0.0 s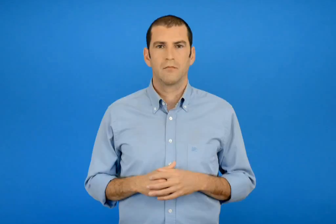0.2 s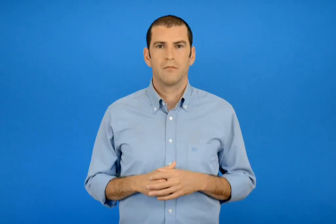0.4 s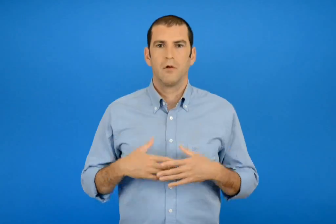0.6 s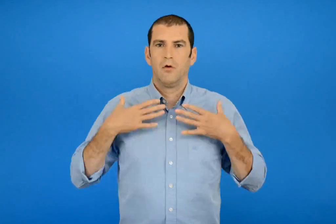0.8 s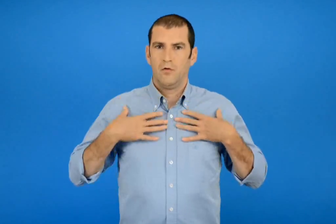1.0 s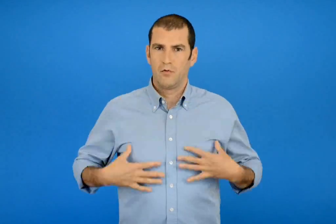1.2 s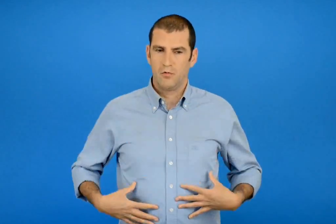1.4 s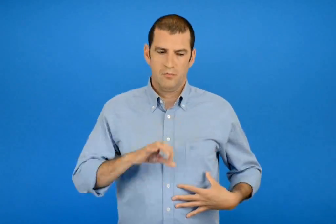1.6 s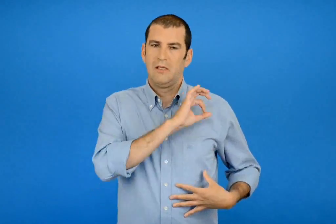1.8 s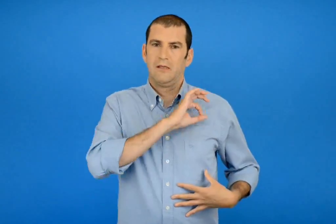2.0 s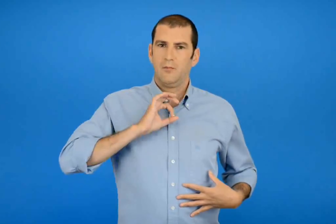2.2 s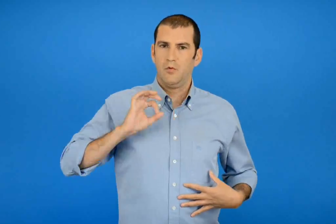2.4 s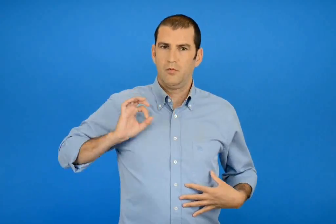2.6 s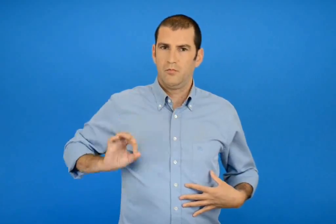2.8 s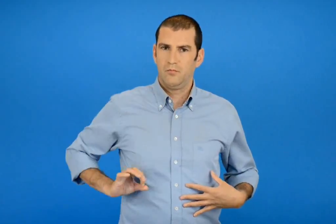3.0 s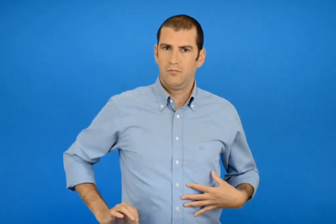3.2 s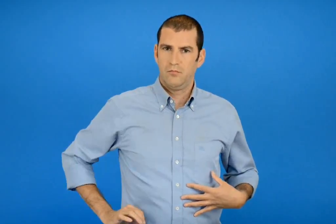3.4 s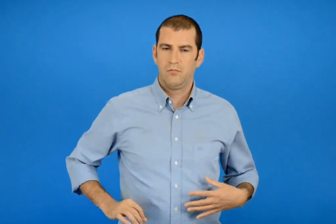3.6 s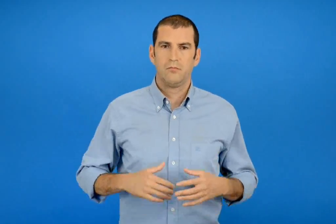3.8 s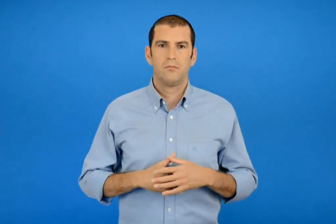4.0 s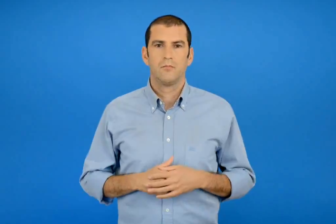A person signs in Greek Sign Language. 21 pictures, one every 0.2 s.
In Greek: κιμονό
